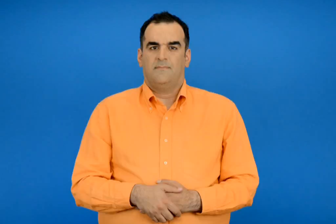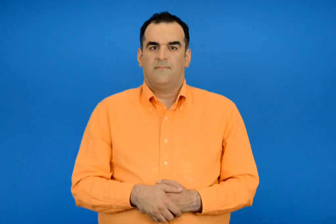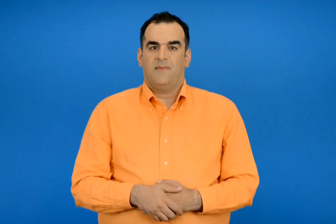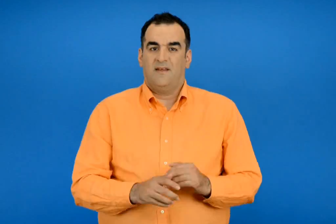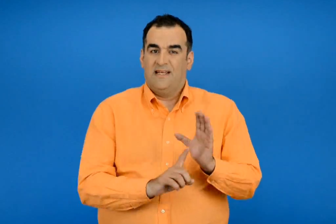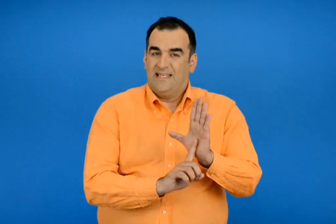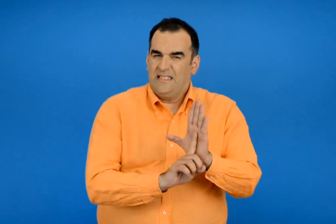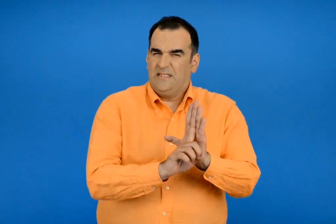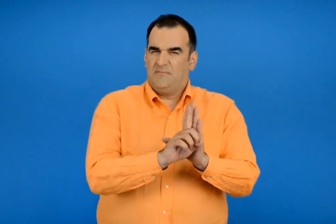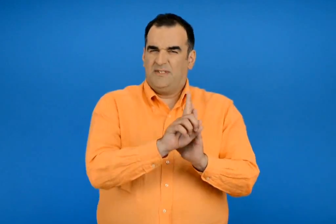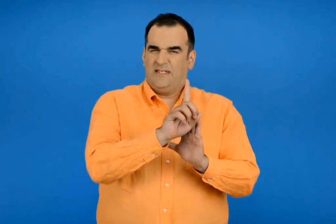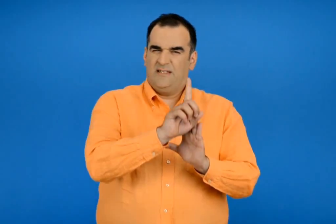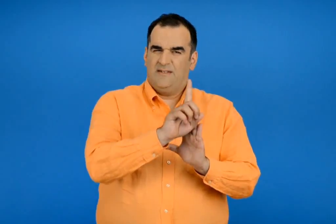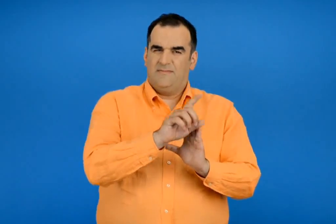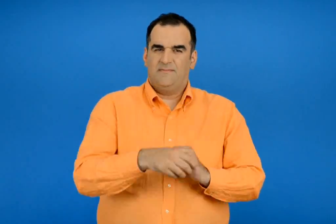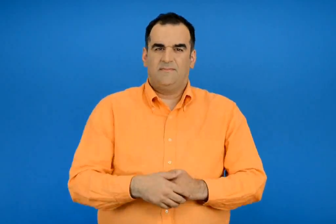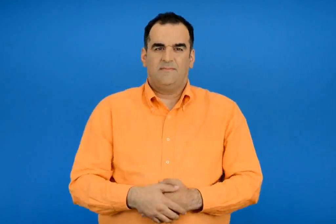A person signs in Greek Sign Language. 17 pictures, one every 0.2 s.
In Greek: υψηλή
